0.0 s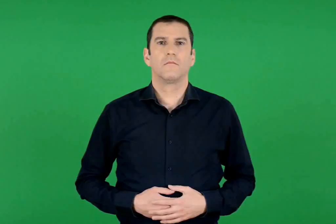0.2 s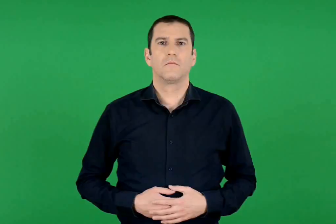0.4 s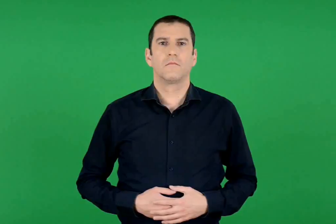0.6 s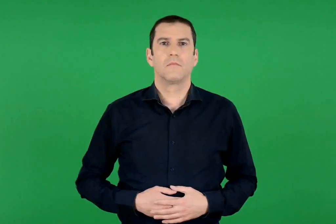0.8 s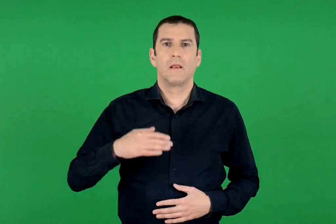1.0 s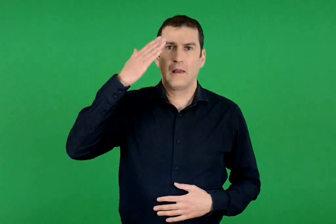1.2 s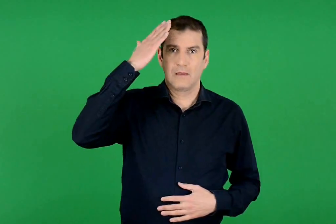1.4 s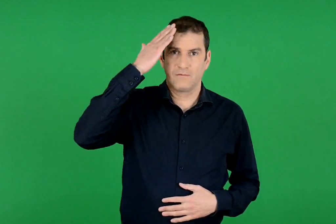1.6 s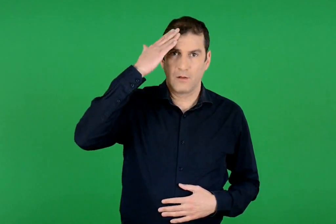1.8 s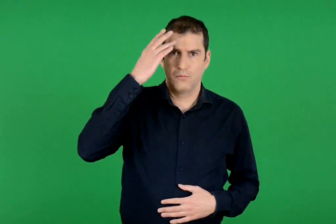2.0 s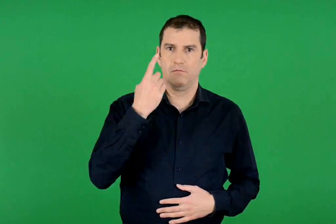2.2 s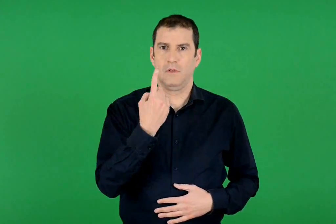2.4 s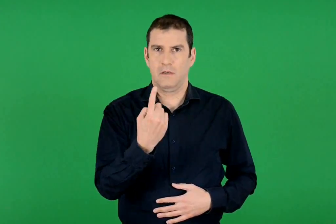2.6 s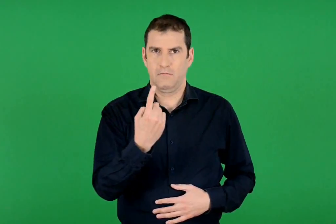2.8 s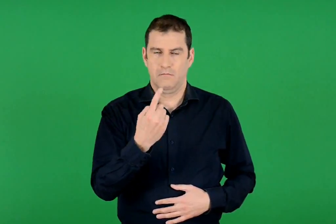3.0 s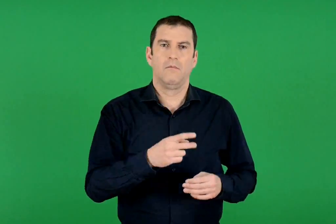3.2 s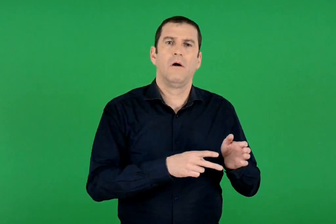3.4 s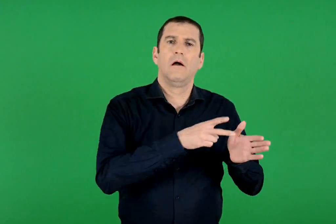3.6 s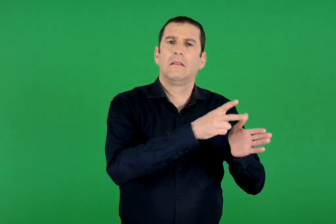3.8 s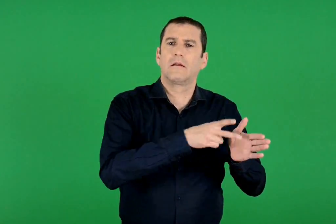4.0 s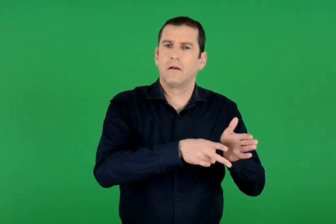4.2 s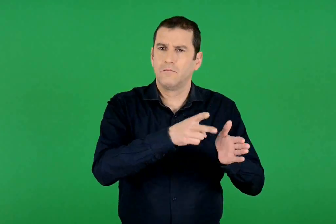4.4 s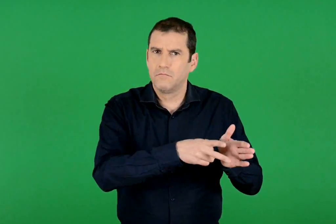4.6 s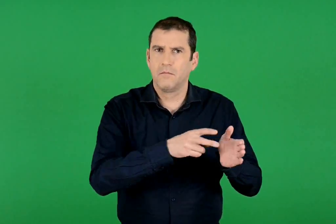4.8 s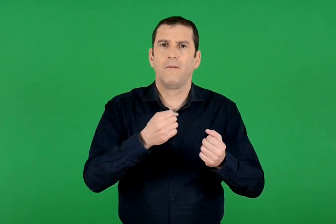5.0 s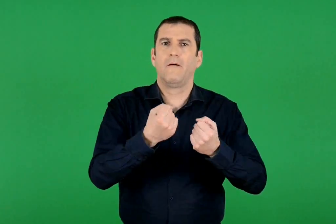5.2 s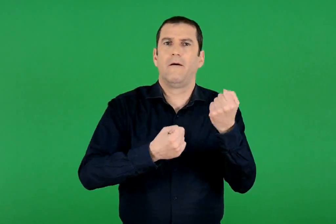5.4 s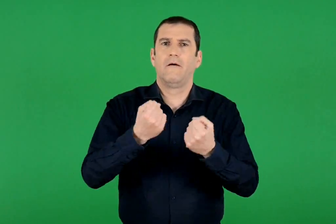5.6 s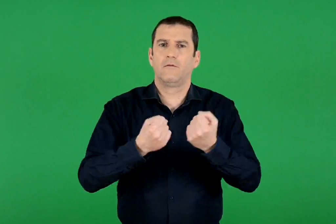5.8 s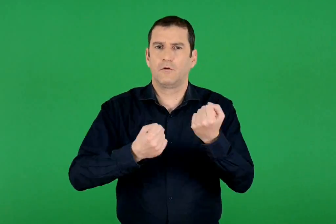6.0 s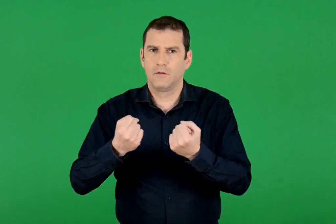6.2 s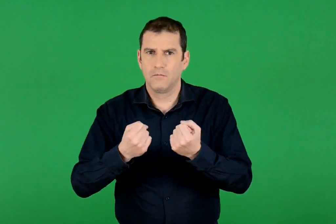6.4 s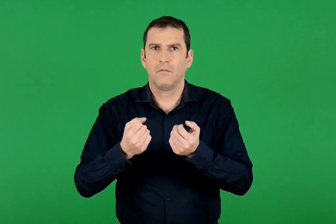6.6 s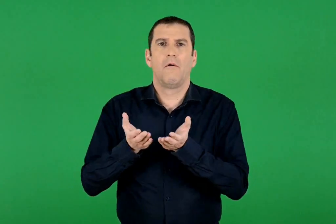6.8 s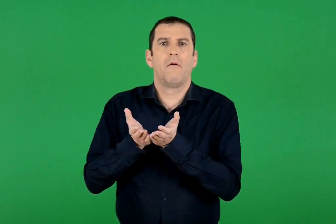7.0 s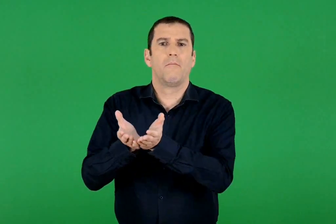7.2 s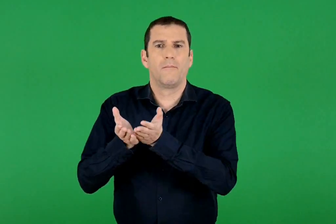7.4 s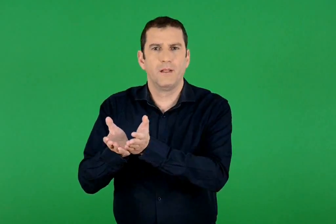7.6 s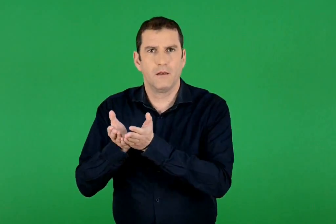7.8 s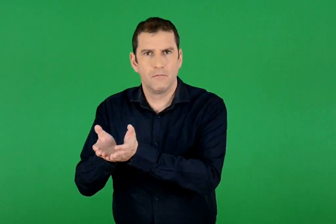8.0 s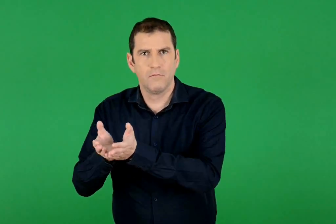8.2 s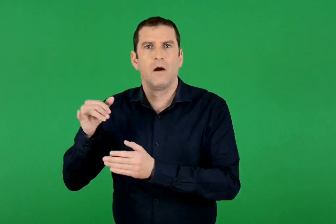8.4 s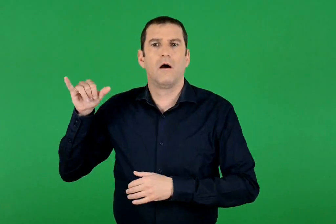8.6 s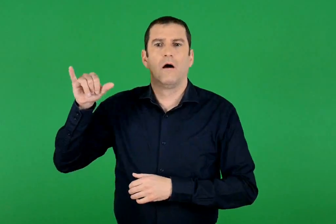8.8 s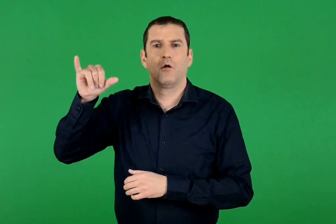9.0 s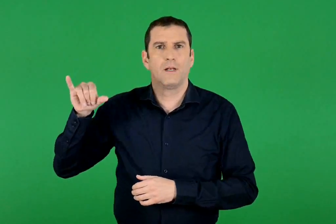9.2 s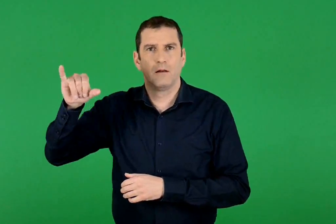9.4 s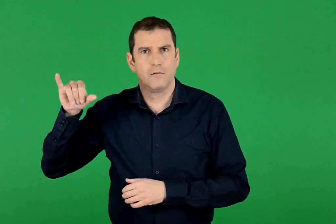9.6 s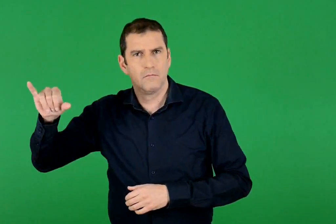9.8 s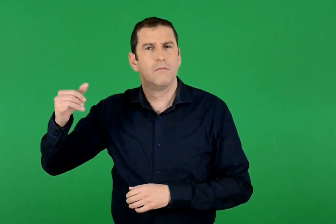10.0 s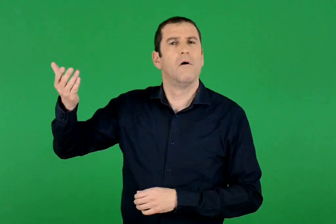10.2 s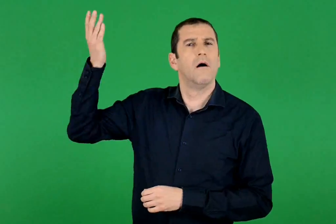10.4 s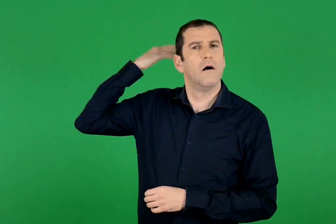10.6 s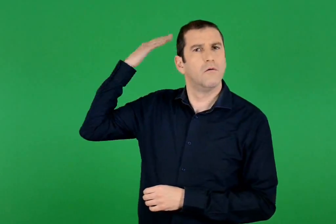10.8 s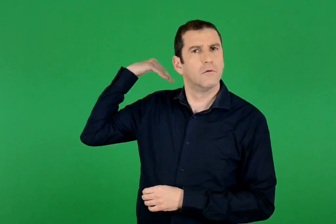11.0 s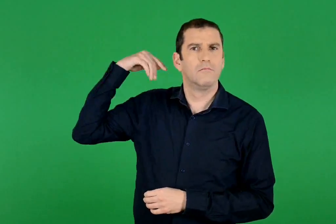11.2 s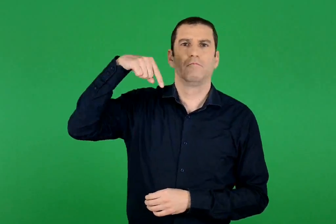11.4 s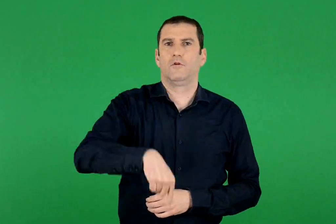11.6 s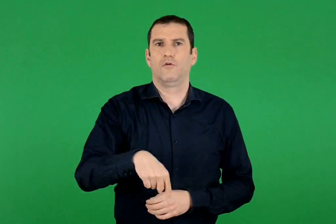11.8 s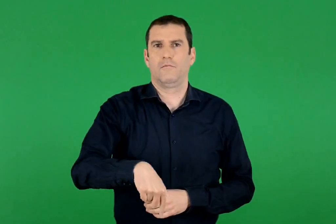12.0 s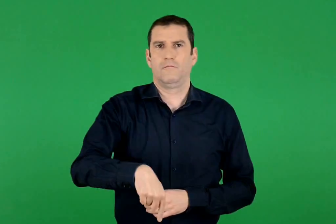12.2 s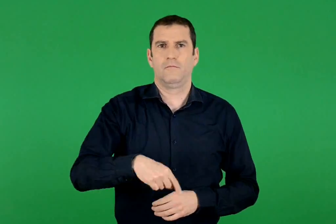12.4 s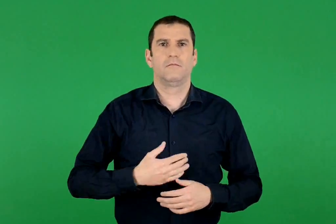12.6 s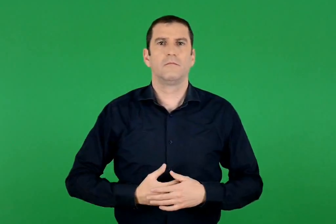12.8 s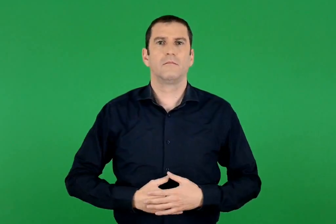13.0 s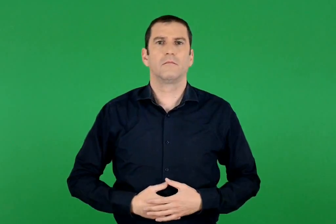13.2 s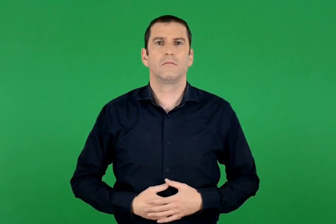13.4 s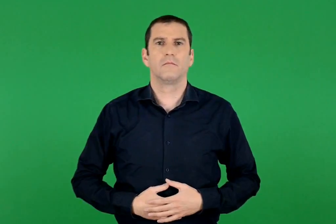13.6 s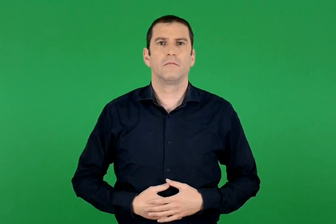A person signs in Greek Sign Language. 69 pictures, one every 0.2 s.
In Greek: κεφάλαιο 1 τρένα , αυτοκίνητα , πλοία , αεροπλάνα άλλοτε και τώρα
